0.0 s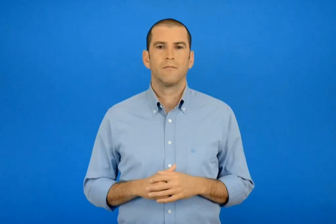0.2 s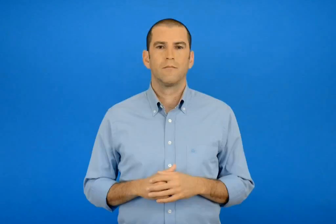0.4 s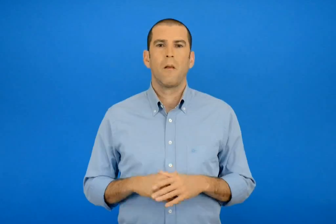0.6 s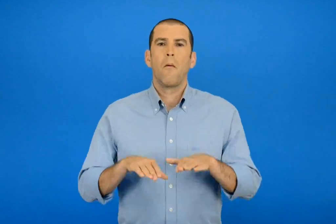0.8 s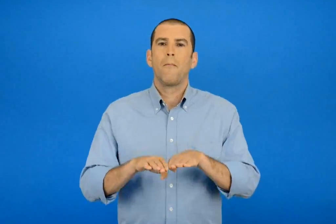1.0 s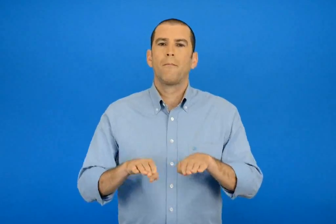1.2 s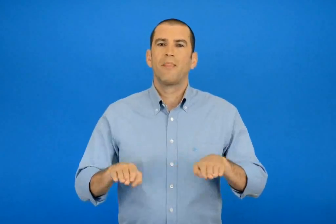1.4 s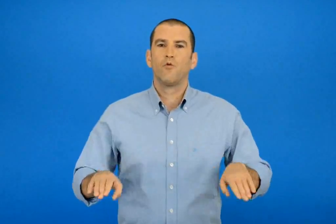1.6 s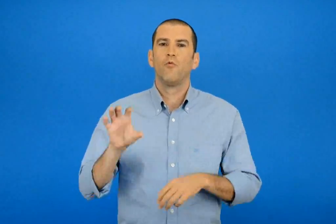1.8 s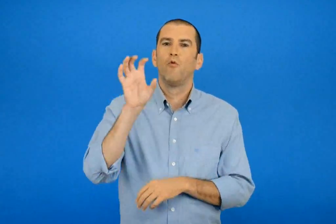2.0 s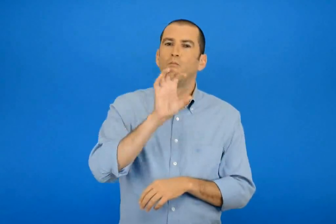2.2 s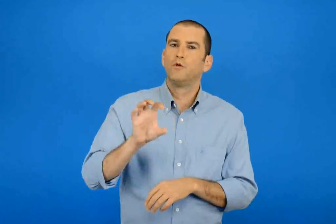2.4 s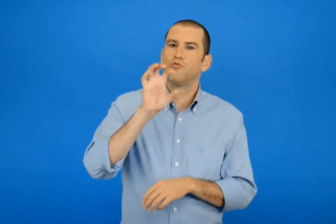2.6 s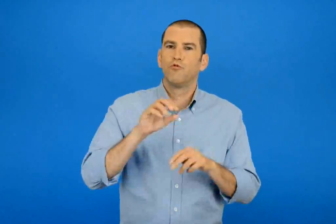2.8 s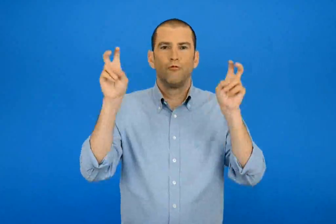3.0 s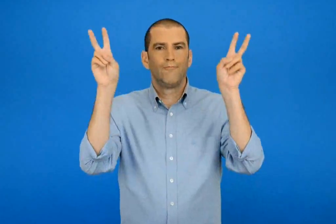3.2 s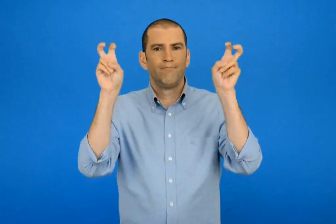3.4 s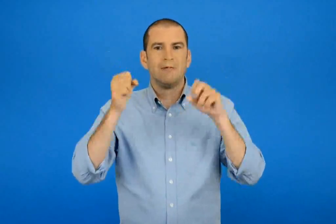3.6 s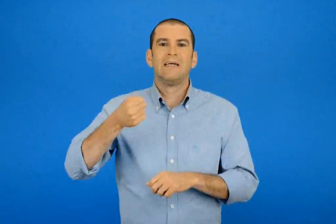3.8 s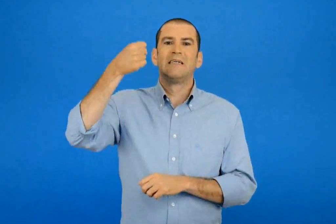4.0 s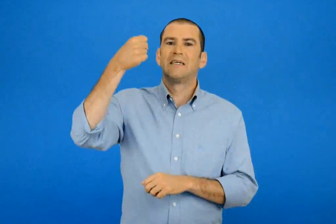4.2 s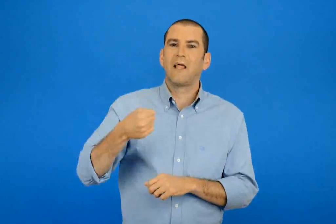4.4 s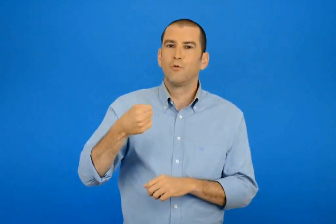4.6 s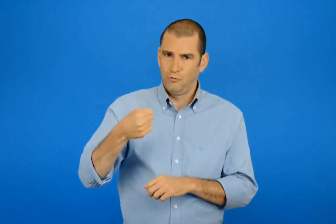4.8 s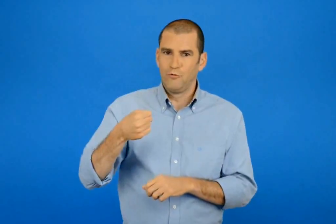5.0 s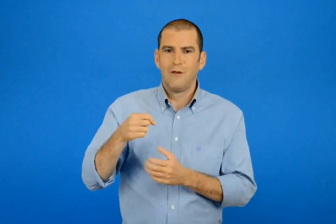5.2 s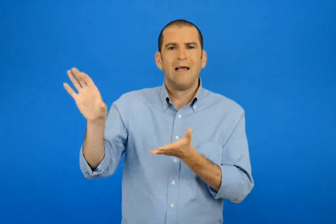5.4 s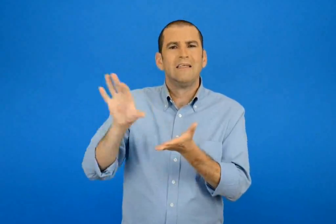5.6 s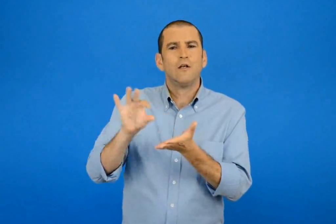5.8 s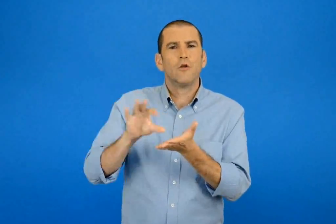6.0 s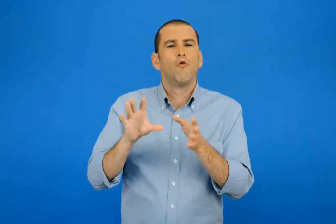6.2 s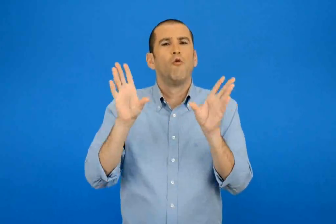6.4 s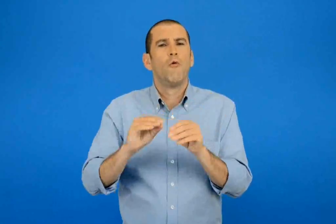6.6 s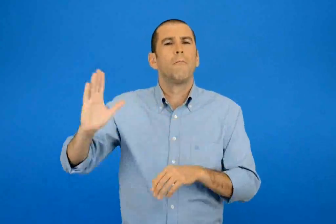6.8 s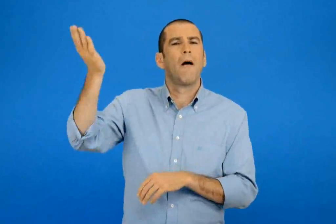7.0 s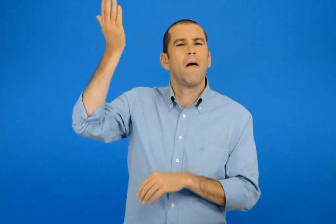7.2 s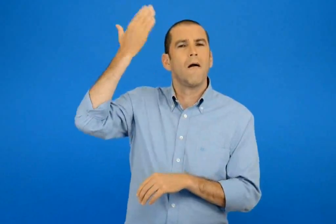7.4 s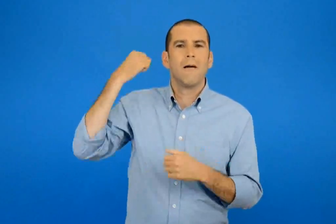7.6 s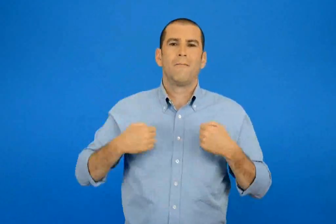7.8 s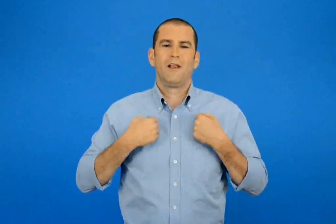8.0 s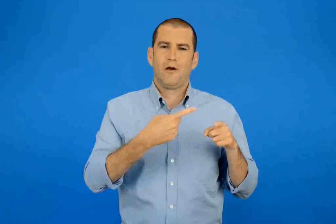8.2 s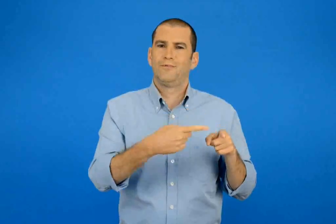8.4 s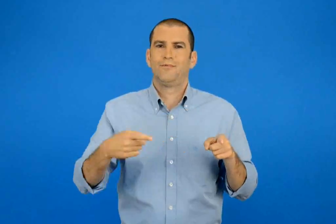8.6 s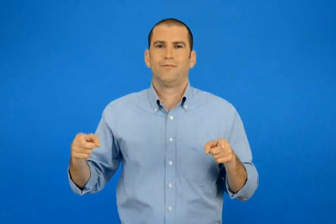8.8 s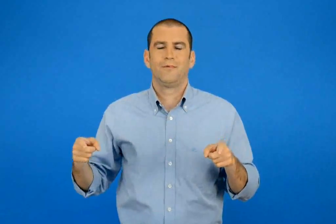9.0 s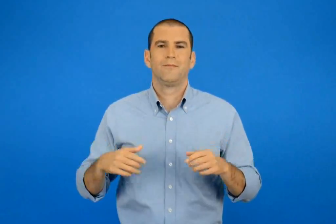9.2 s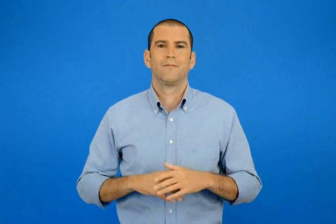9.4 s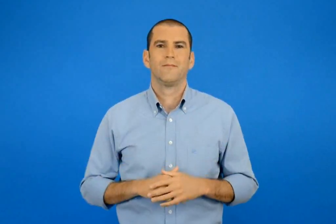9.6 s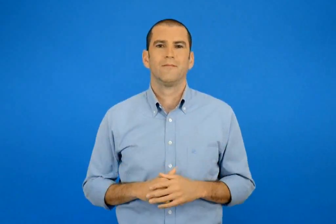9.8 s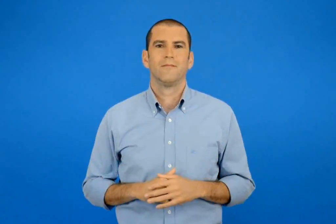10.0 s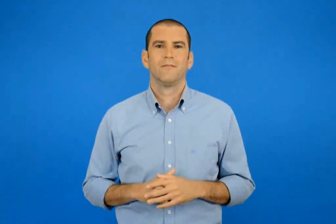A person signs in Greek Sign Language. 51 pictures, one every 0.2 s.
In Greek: παλιά παιχνίδια από τη συλλογή του παιδικού μουσείου σταθμός
